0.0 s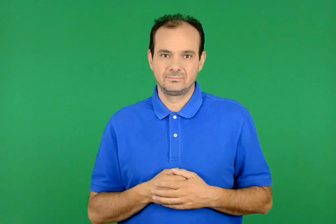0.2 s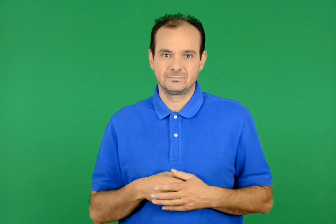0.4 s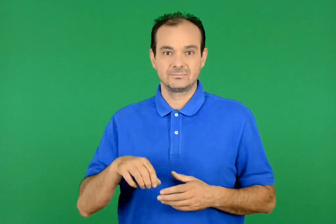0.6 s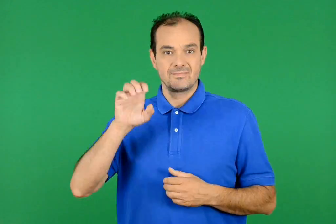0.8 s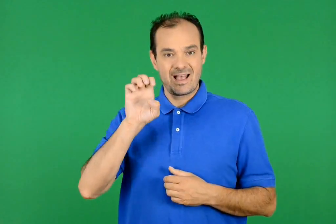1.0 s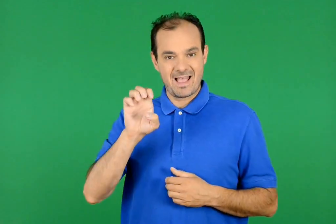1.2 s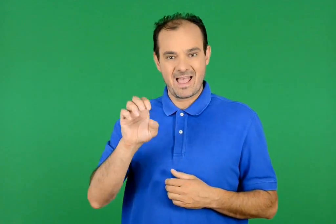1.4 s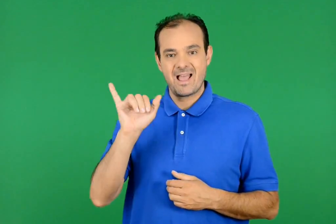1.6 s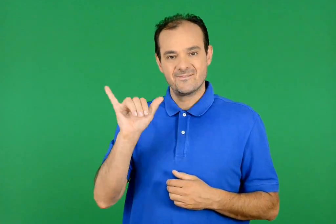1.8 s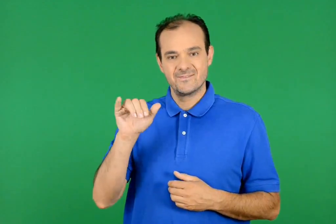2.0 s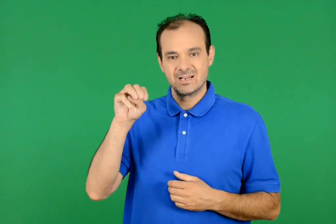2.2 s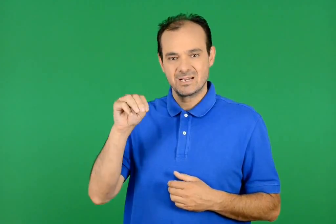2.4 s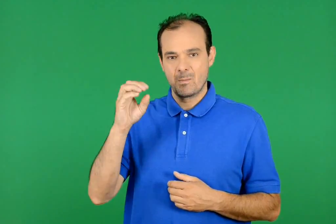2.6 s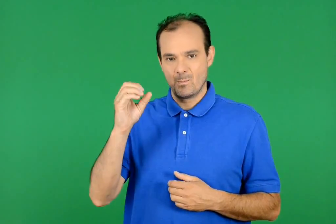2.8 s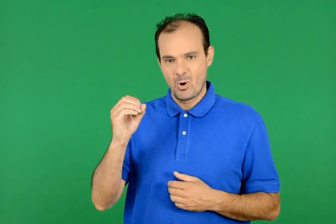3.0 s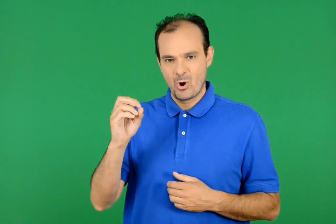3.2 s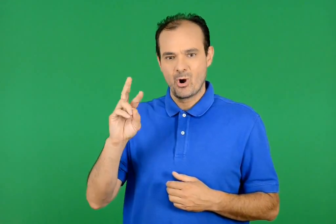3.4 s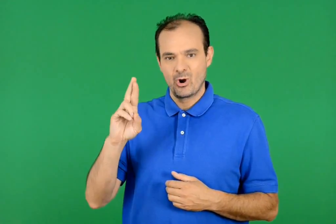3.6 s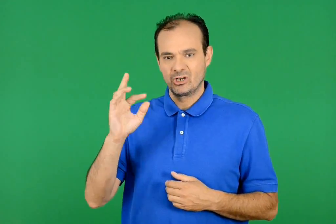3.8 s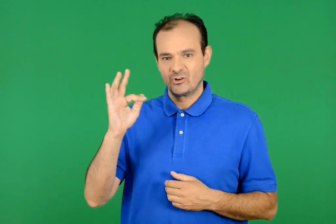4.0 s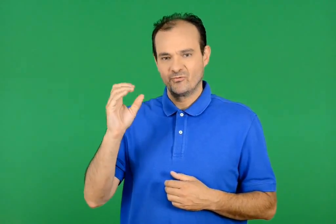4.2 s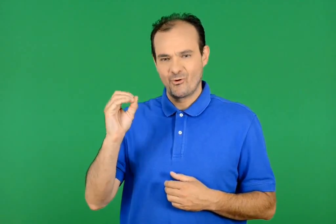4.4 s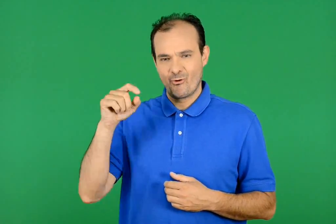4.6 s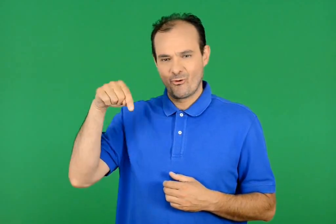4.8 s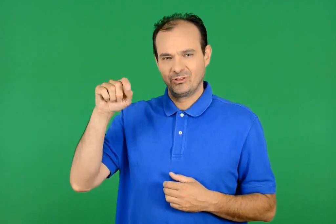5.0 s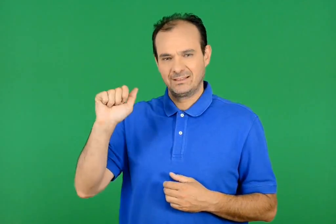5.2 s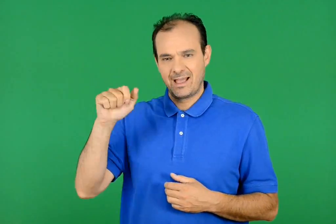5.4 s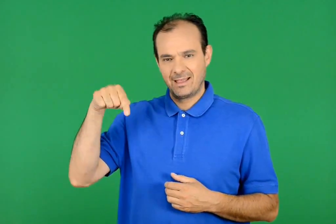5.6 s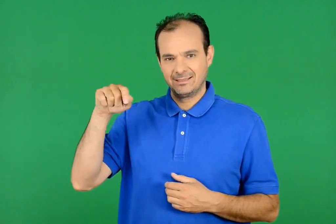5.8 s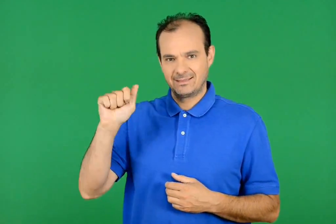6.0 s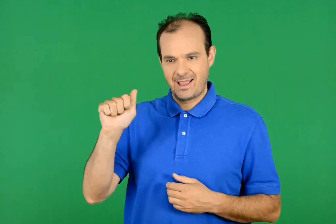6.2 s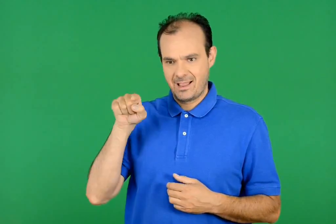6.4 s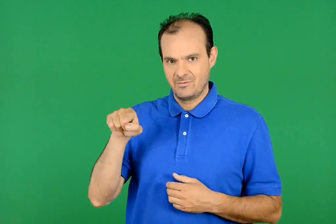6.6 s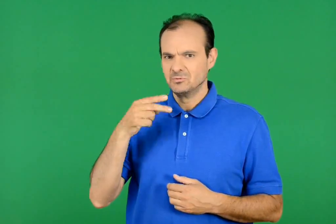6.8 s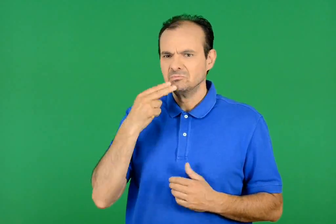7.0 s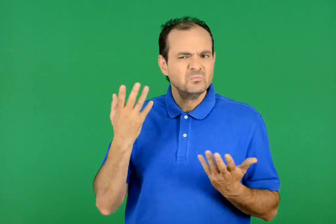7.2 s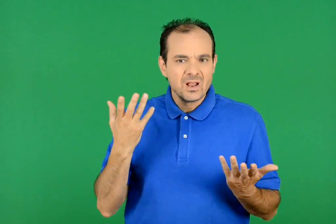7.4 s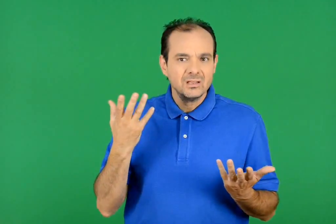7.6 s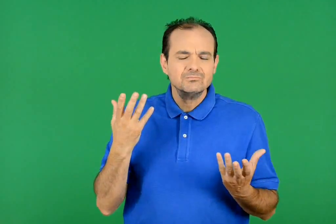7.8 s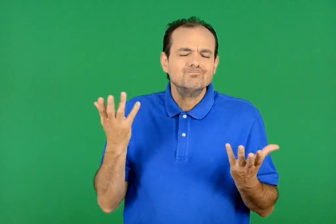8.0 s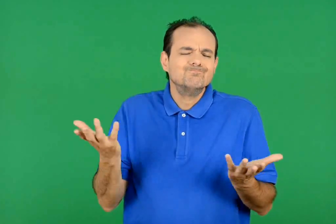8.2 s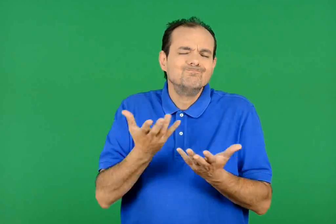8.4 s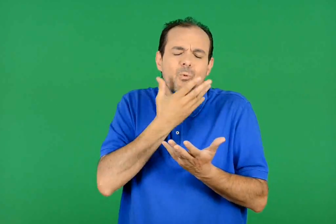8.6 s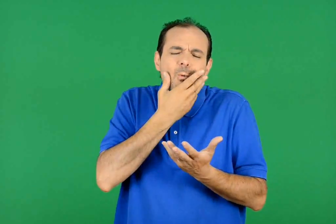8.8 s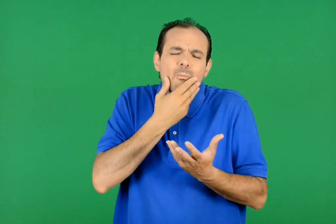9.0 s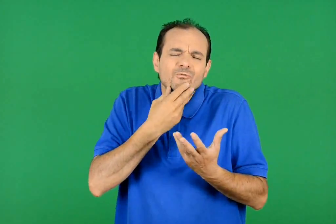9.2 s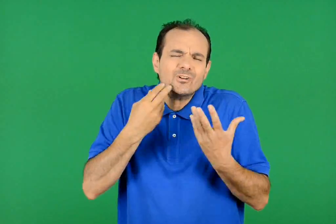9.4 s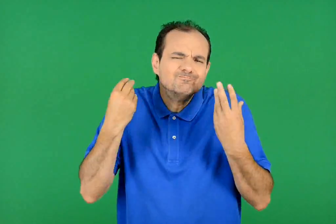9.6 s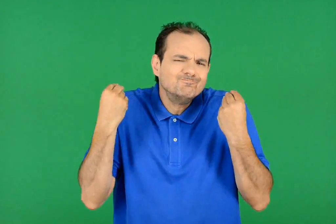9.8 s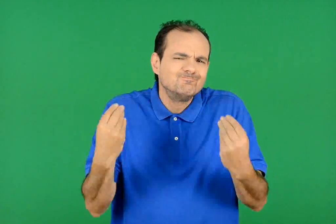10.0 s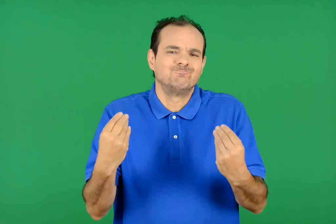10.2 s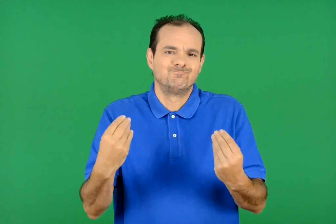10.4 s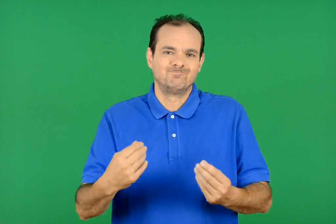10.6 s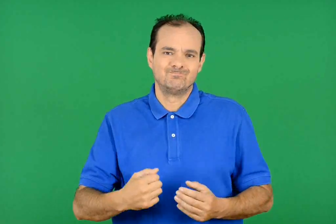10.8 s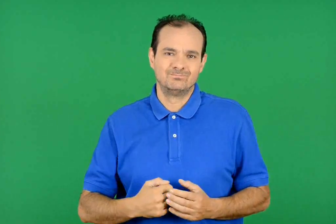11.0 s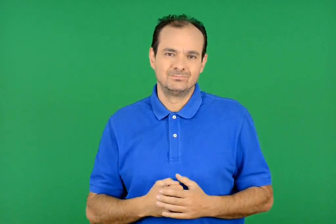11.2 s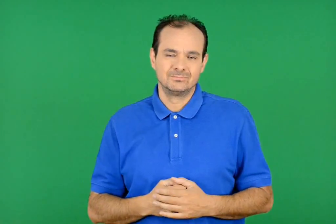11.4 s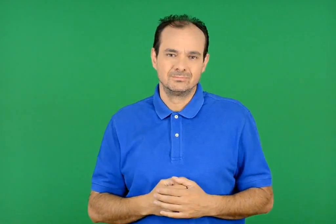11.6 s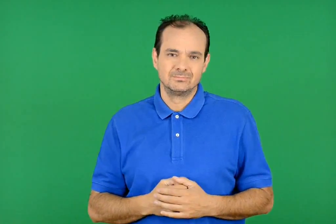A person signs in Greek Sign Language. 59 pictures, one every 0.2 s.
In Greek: ευμορφότατα πάρα πολύ όμορφα
